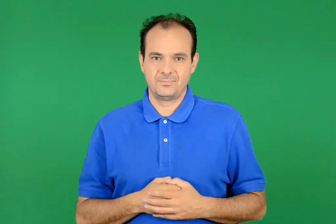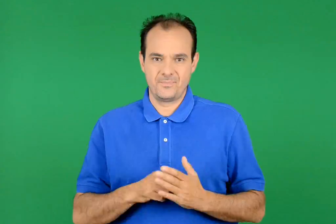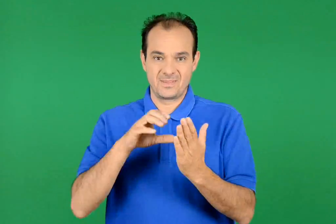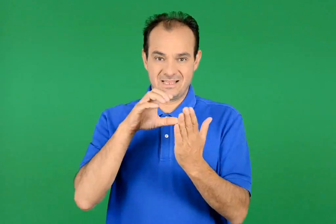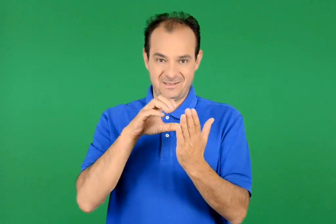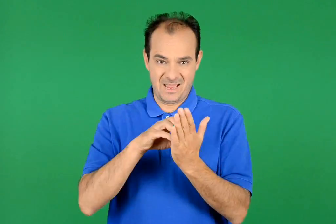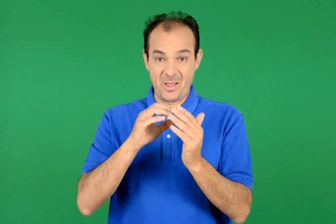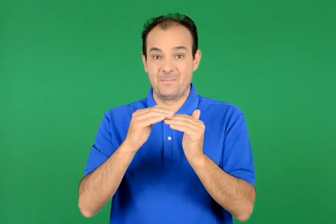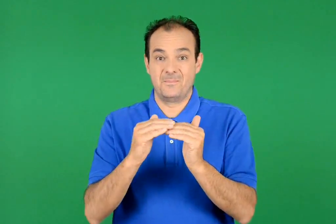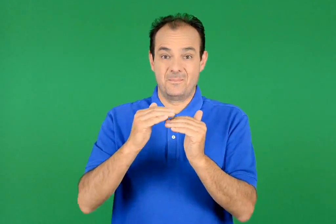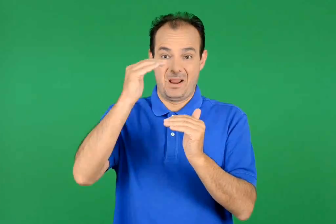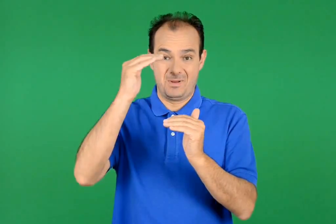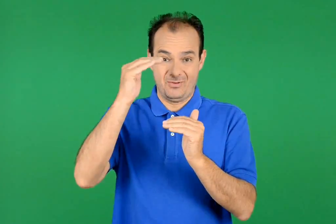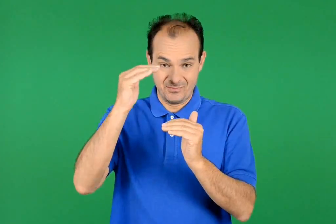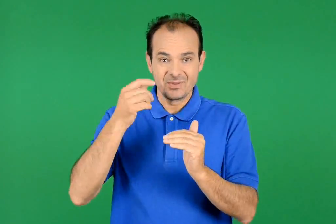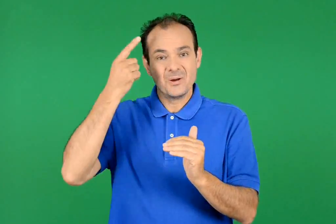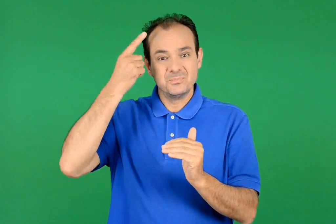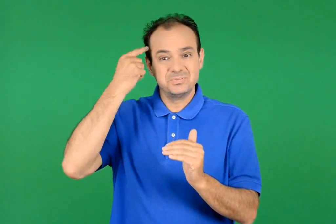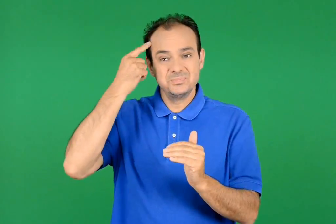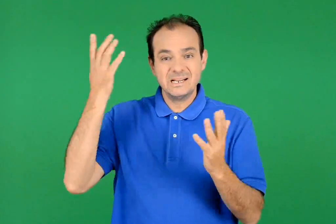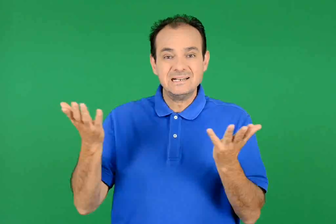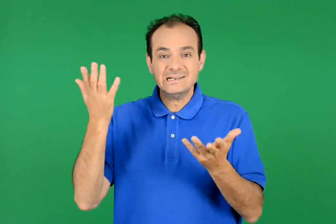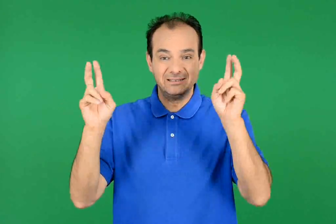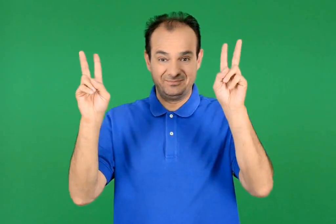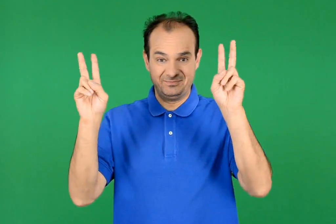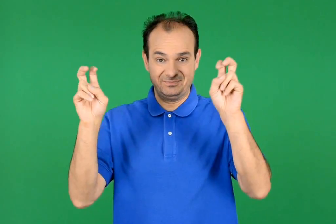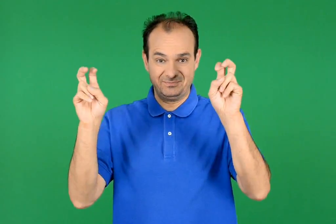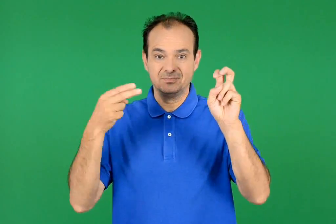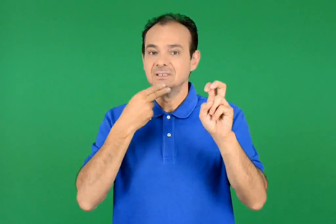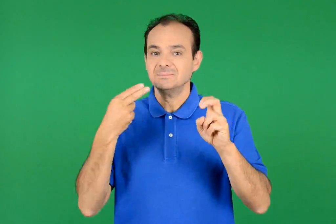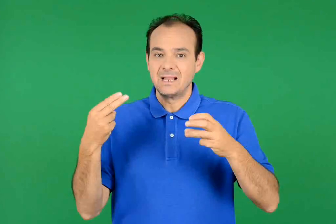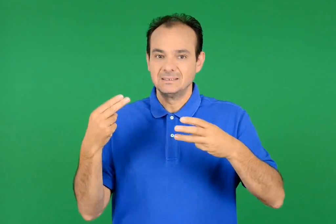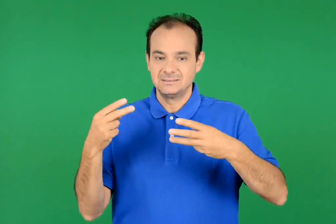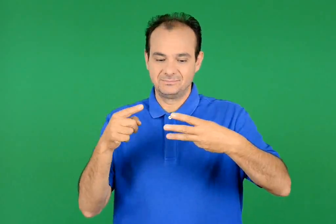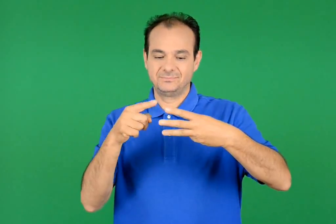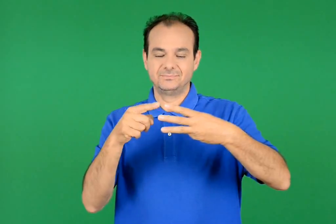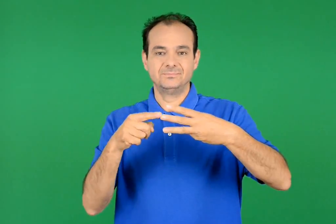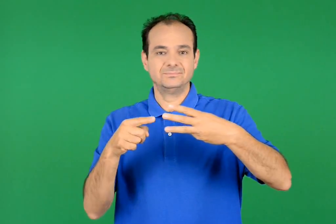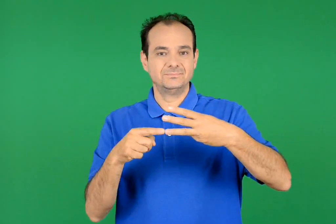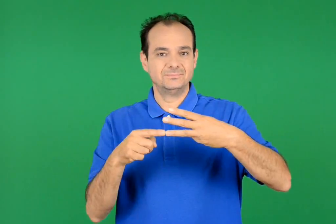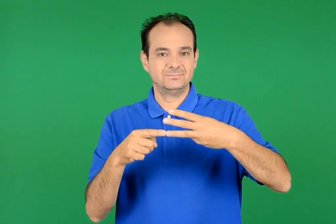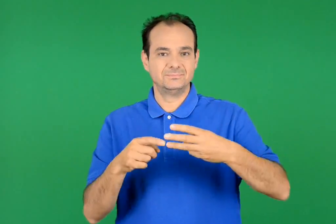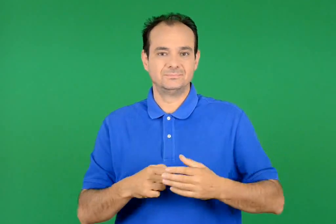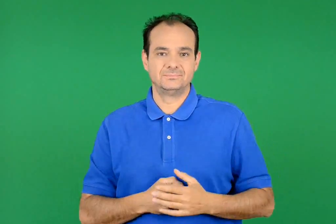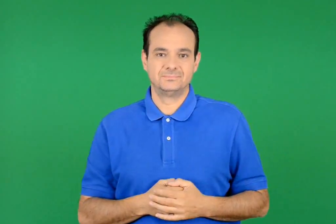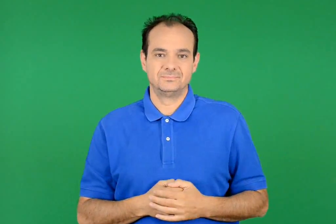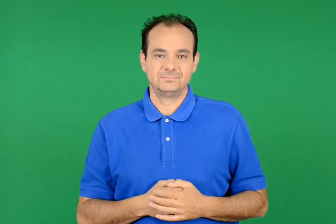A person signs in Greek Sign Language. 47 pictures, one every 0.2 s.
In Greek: στο παραπάνω κείμενο η φράση τα έκανα θάλασσα σημαίνει
